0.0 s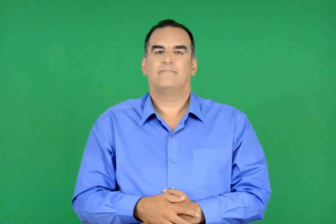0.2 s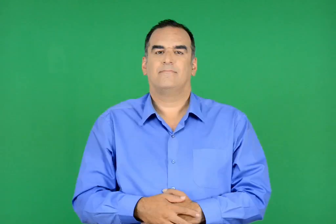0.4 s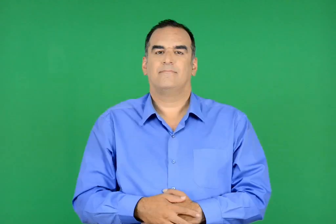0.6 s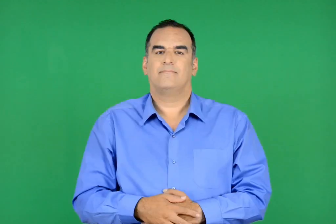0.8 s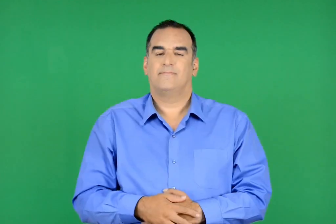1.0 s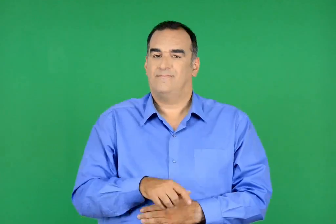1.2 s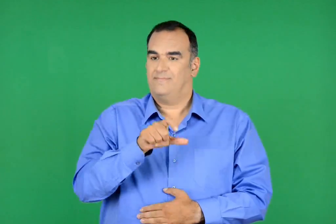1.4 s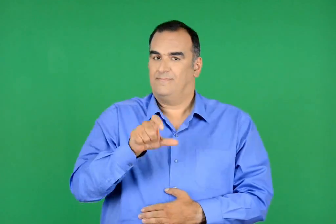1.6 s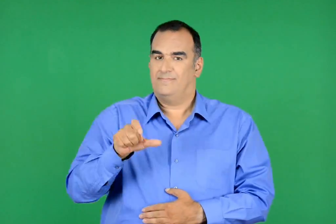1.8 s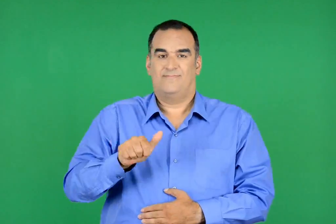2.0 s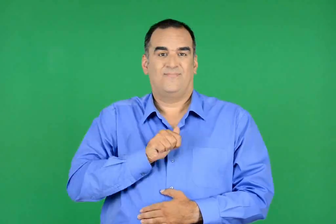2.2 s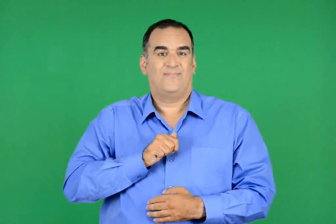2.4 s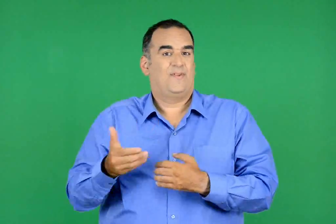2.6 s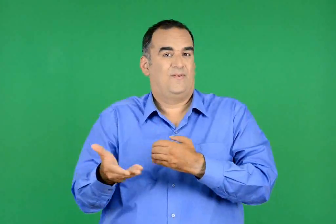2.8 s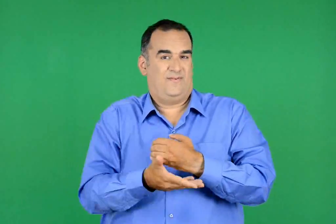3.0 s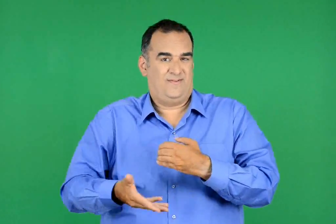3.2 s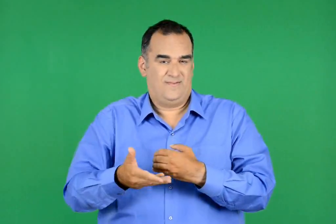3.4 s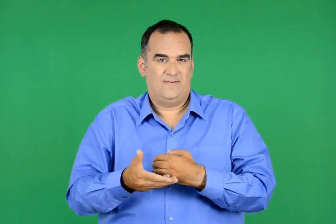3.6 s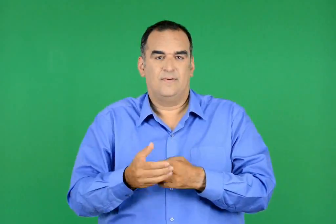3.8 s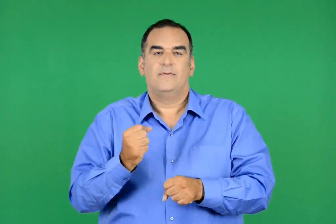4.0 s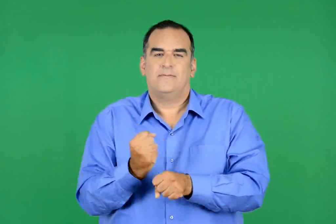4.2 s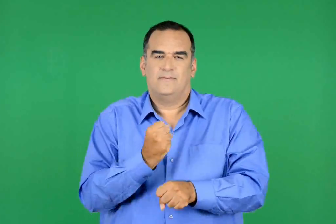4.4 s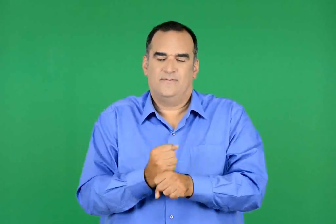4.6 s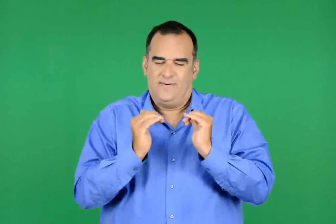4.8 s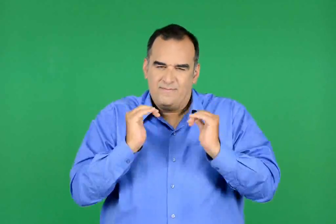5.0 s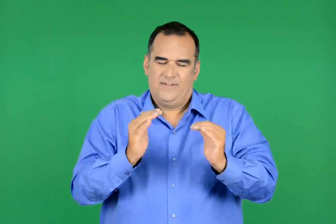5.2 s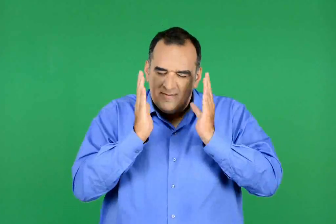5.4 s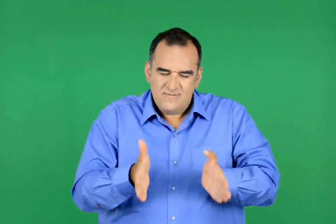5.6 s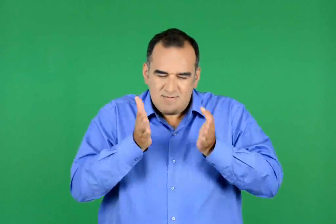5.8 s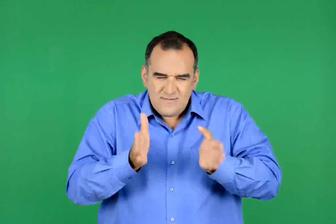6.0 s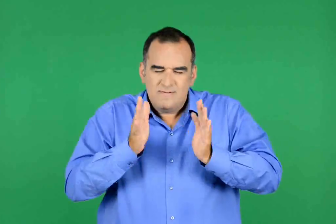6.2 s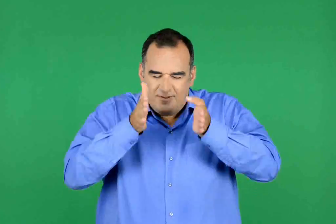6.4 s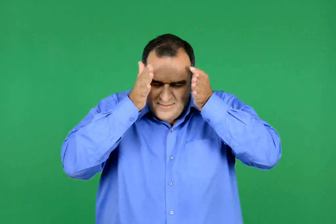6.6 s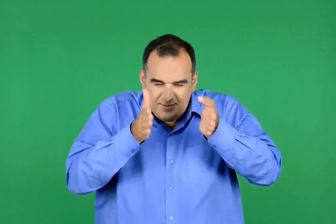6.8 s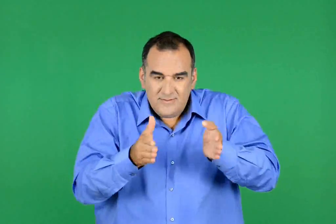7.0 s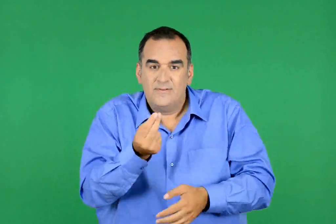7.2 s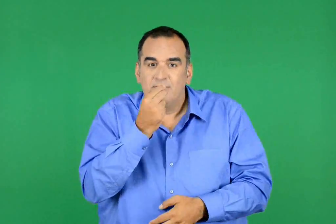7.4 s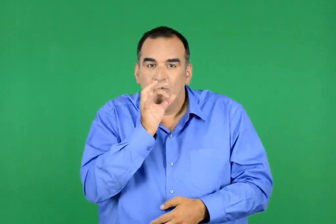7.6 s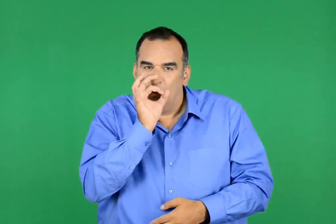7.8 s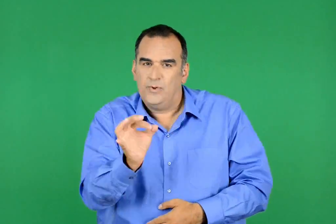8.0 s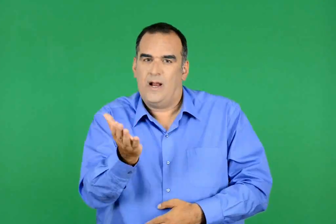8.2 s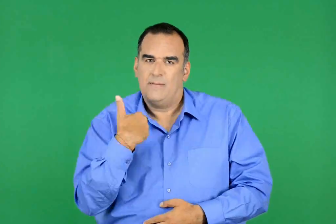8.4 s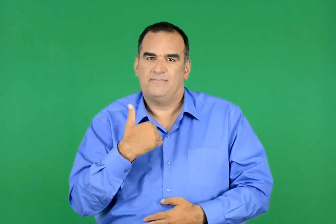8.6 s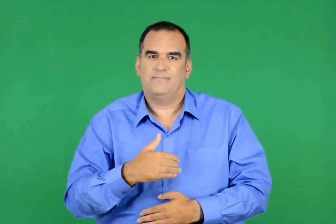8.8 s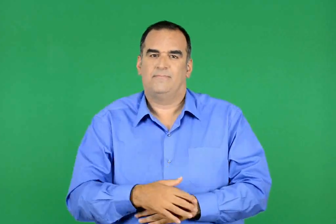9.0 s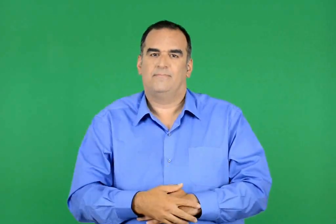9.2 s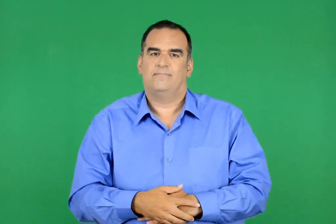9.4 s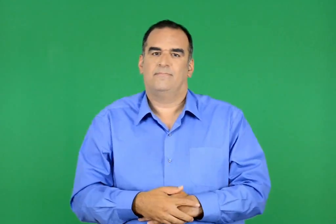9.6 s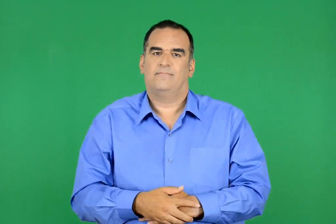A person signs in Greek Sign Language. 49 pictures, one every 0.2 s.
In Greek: οι κτηματίες δε σταμάτησαν ούτε για φαγητό. ήταν αφοσιωμένοι στη δουλειά τους
